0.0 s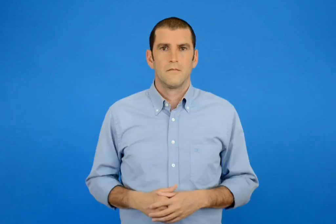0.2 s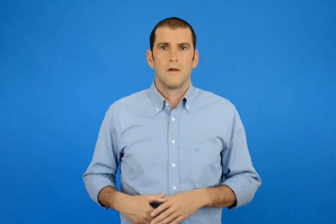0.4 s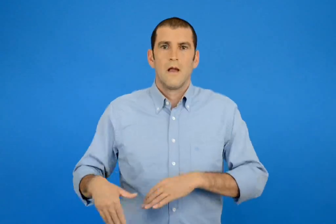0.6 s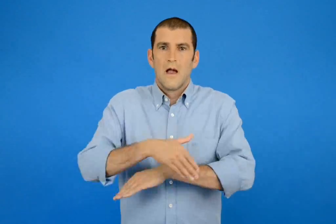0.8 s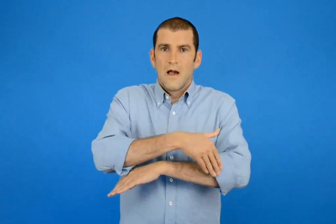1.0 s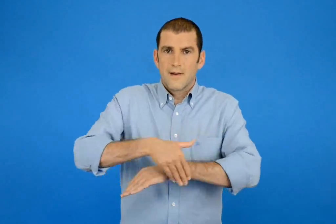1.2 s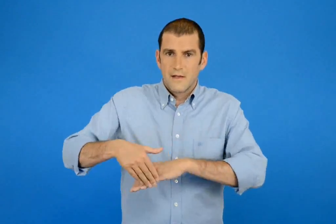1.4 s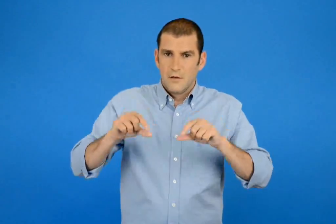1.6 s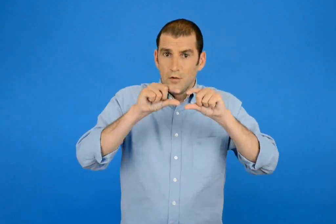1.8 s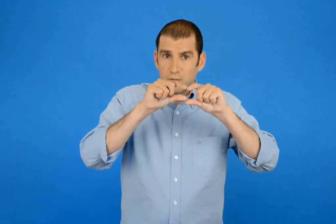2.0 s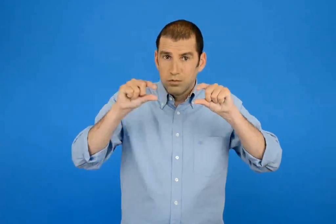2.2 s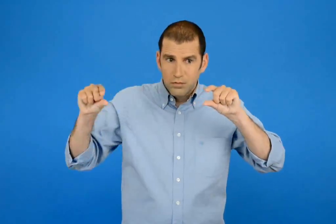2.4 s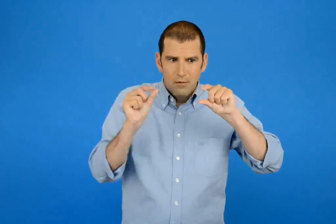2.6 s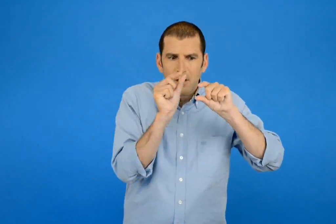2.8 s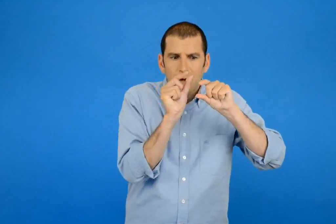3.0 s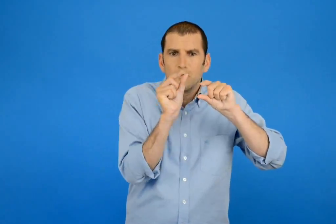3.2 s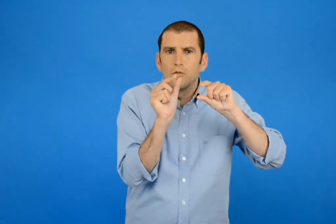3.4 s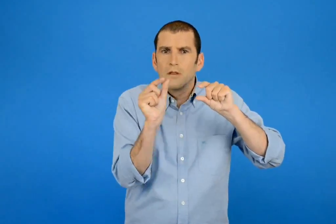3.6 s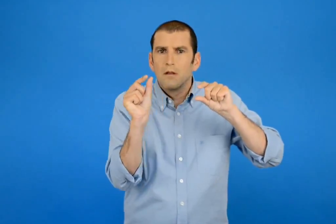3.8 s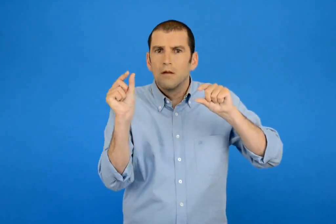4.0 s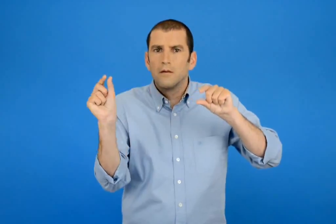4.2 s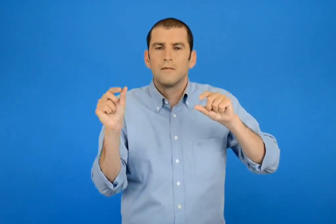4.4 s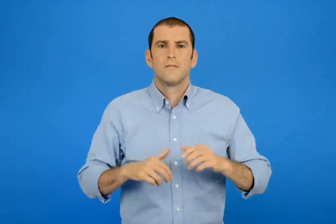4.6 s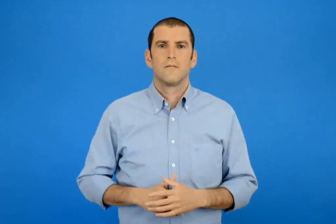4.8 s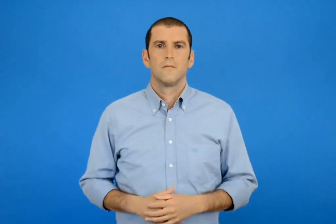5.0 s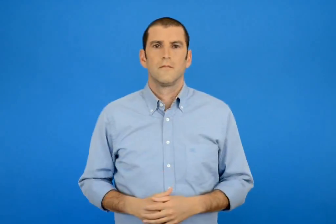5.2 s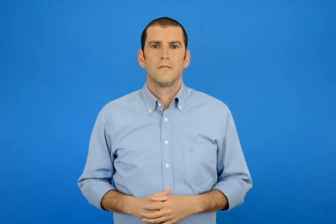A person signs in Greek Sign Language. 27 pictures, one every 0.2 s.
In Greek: ο χάρακας είναι χωρισμένος σε εκατοστόμετρα
